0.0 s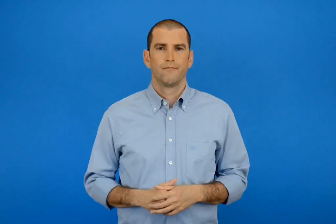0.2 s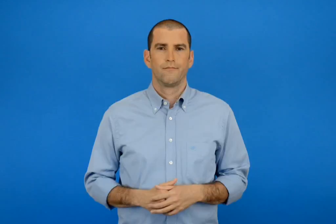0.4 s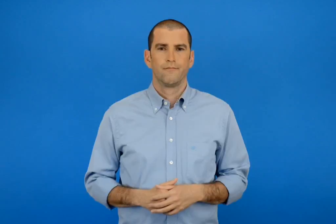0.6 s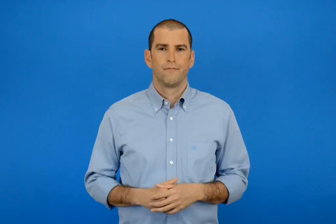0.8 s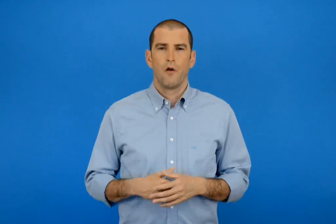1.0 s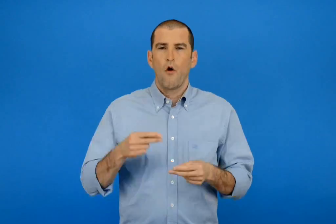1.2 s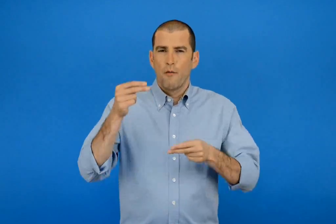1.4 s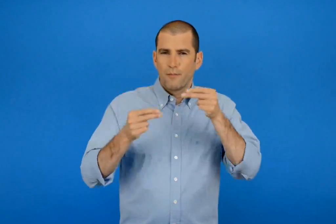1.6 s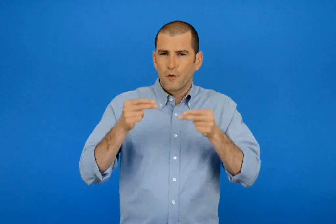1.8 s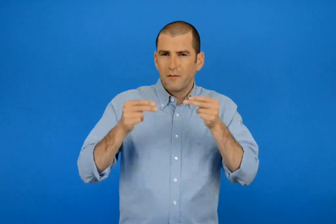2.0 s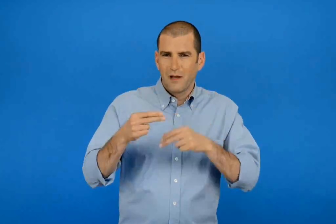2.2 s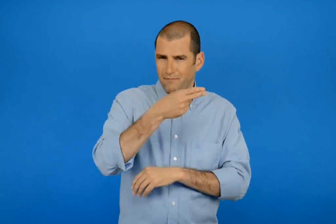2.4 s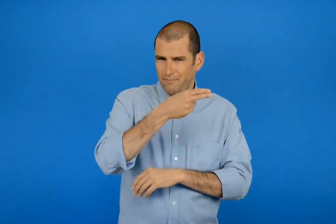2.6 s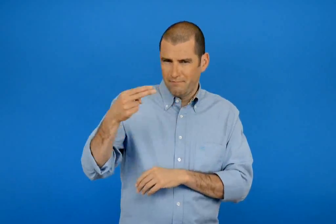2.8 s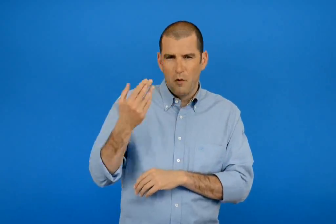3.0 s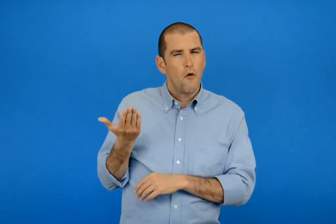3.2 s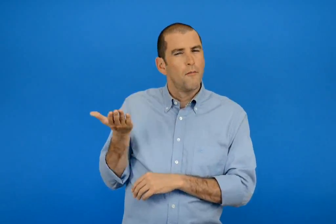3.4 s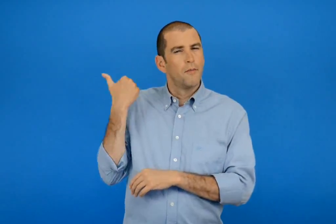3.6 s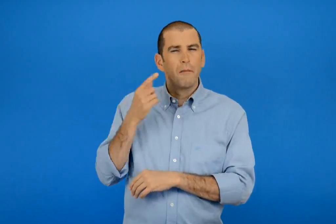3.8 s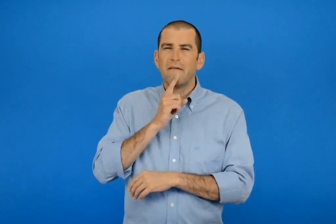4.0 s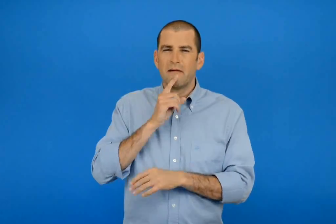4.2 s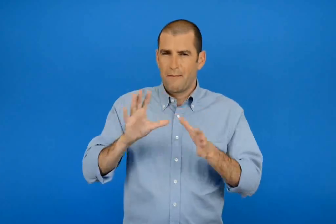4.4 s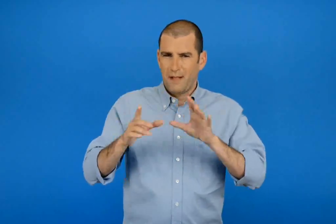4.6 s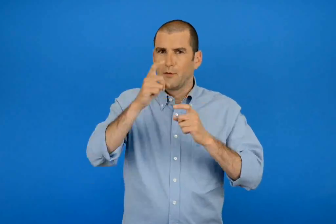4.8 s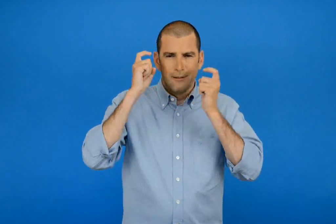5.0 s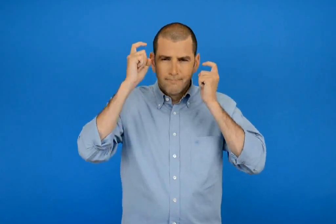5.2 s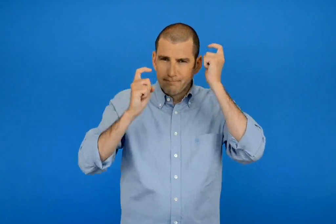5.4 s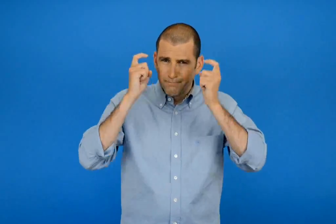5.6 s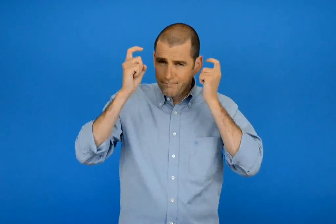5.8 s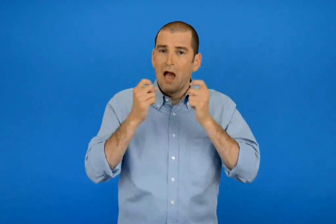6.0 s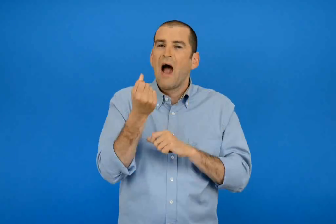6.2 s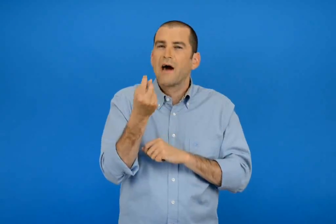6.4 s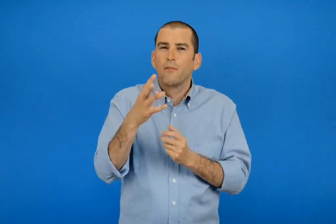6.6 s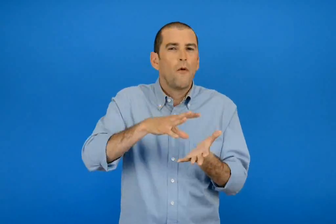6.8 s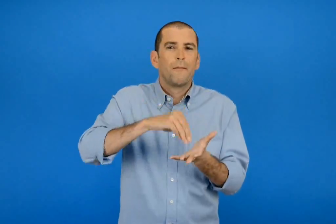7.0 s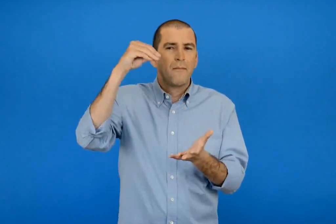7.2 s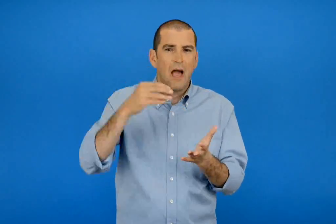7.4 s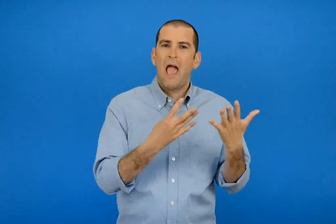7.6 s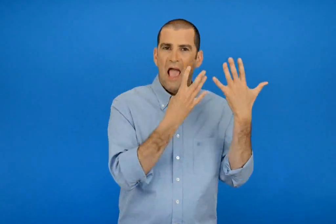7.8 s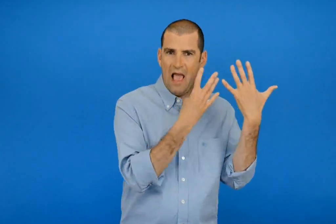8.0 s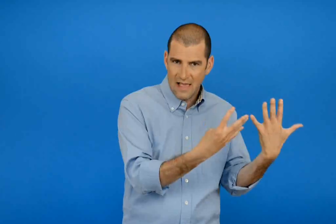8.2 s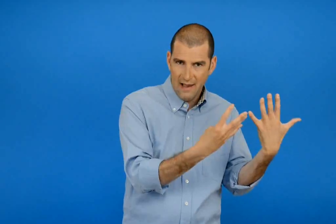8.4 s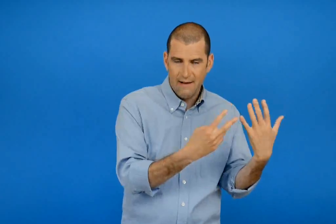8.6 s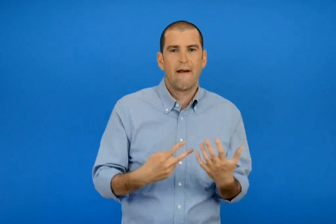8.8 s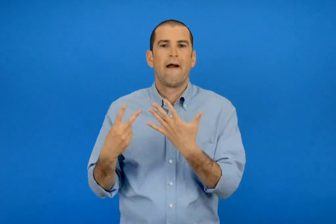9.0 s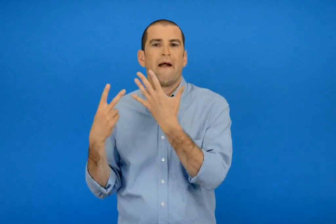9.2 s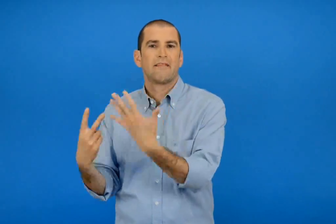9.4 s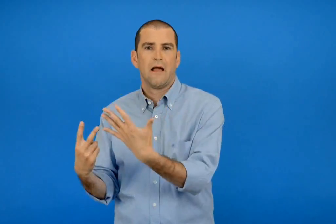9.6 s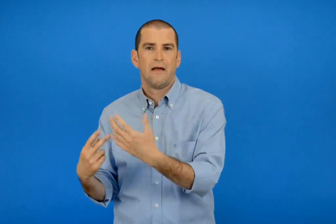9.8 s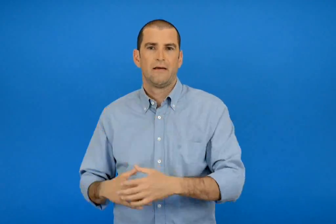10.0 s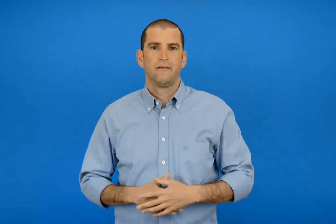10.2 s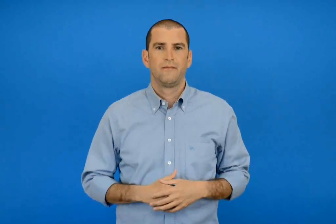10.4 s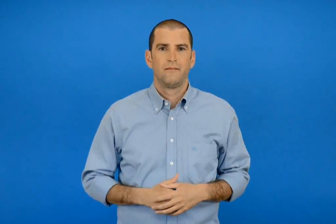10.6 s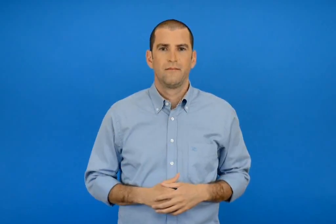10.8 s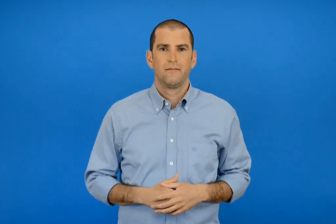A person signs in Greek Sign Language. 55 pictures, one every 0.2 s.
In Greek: σκεψου ένα παρόμοιο με το προηγούμενο πρόβλημα χρησιμοποιώντας τους αριθμούς 9 και 7
